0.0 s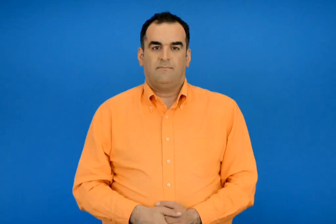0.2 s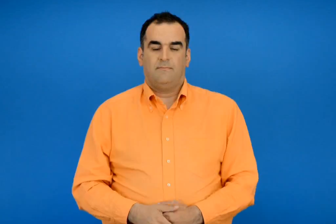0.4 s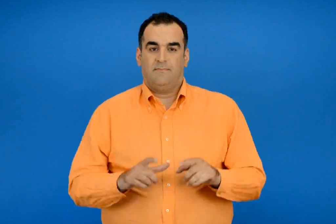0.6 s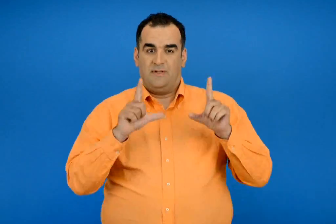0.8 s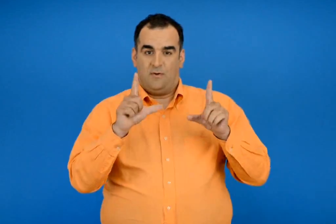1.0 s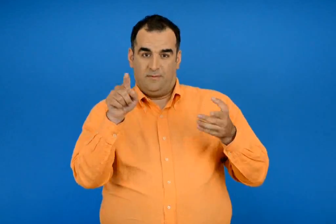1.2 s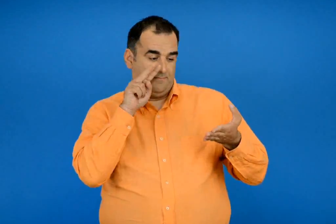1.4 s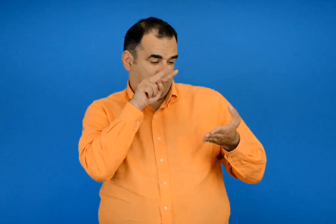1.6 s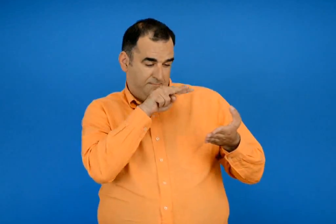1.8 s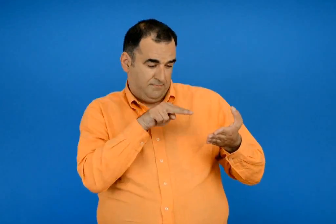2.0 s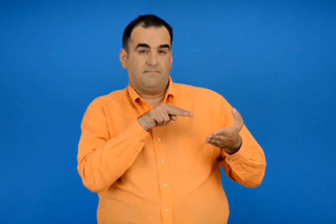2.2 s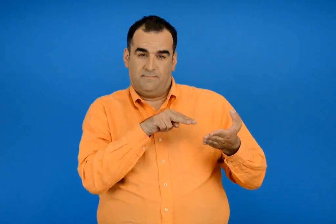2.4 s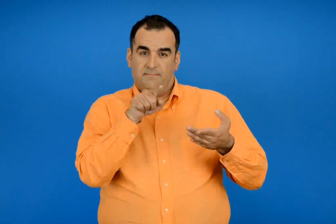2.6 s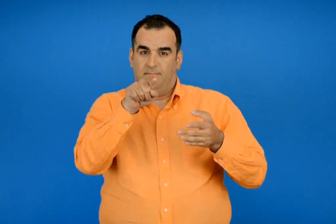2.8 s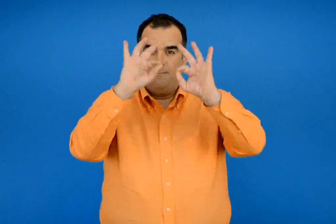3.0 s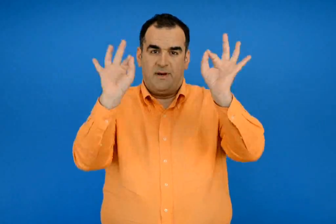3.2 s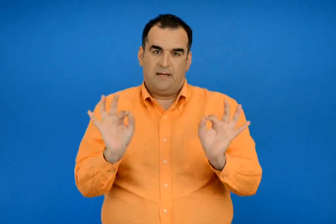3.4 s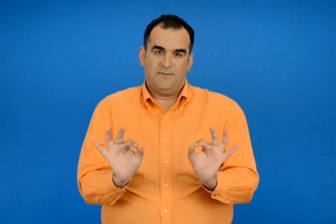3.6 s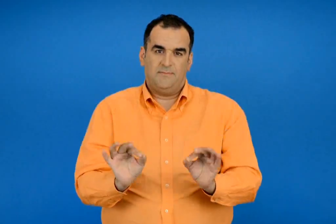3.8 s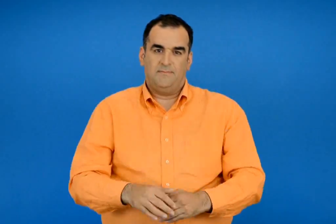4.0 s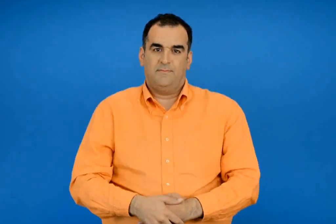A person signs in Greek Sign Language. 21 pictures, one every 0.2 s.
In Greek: παρατηρήστε και περιγράψτε την εικόνα
